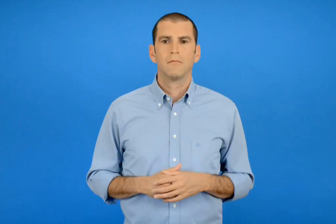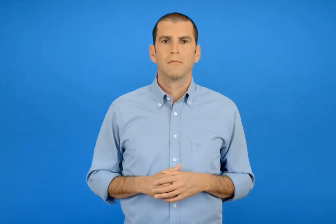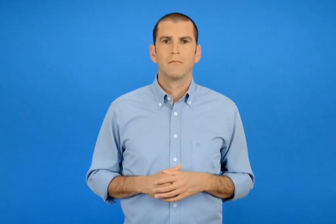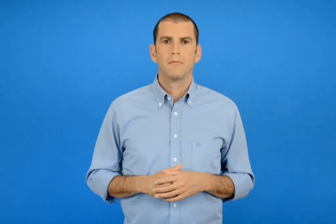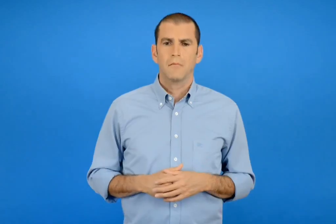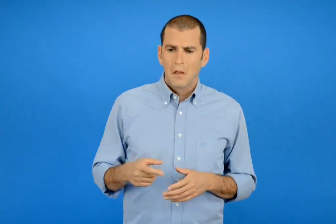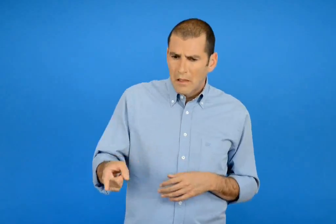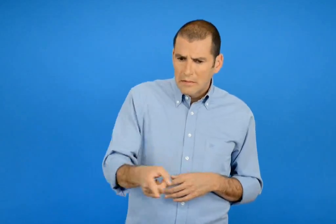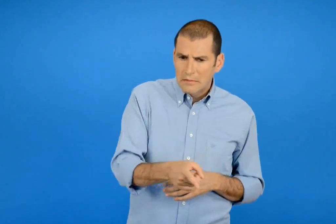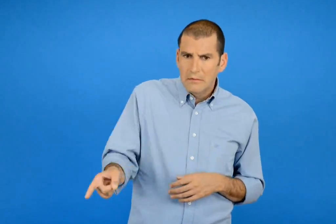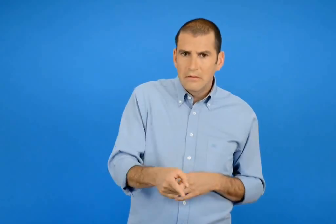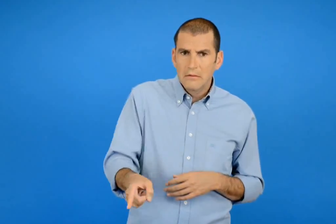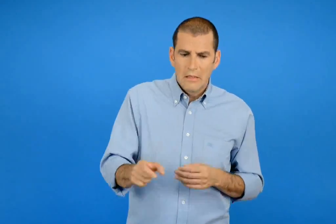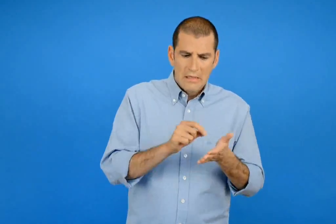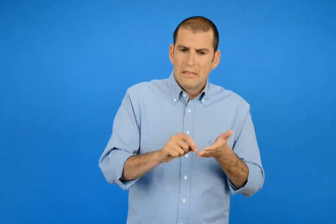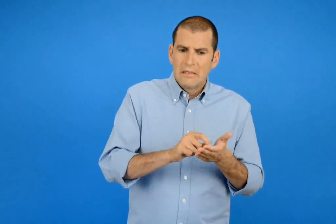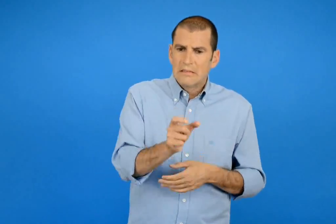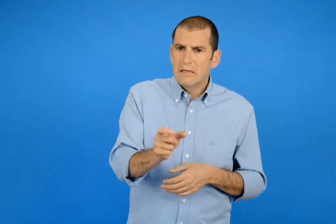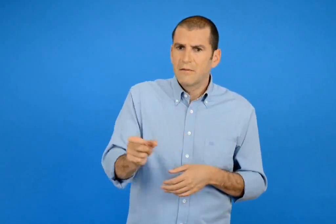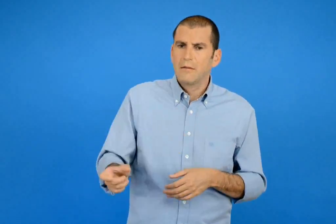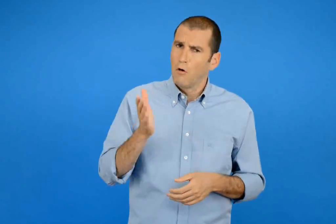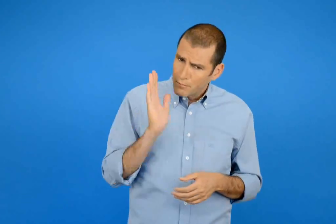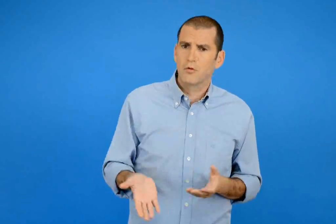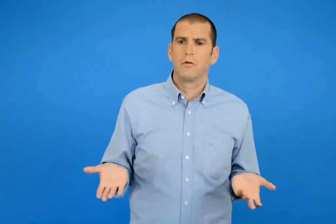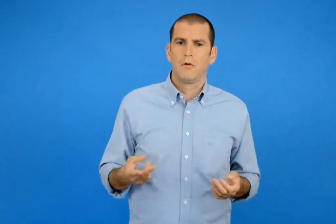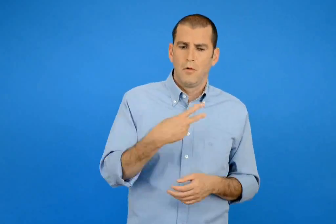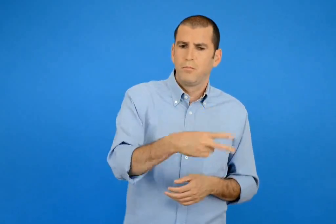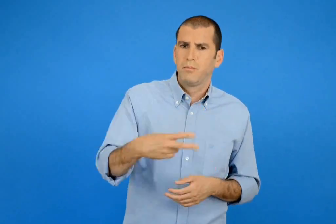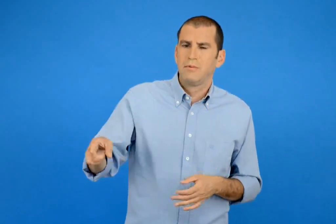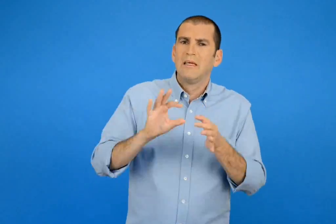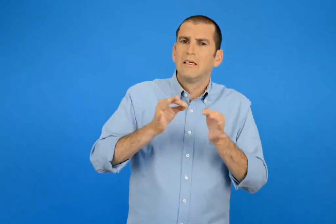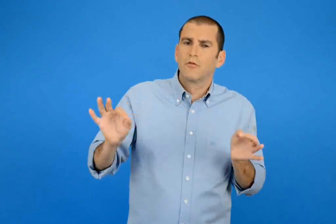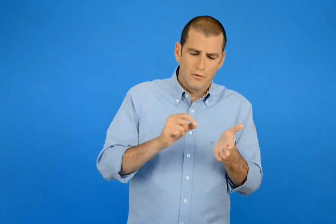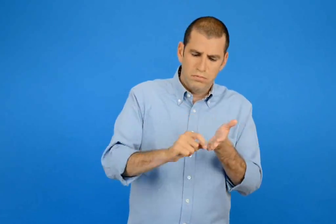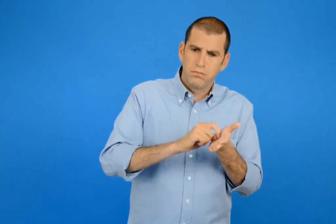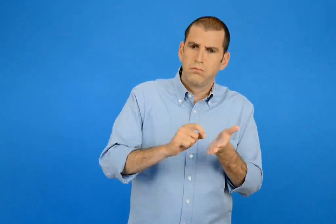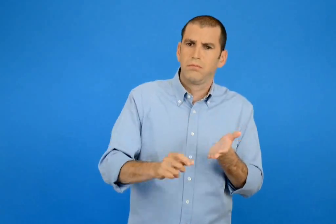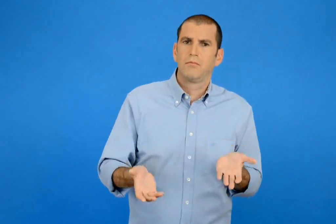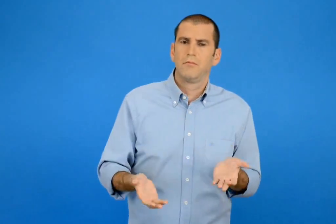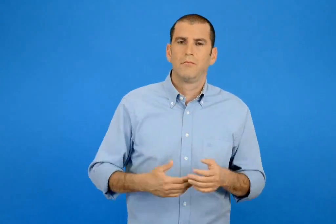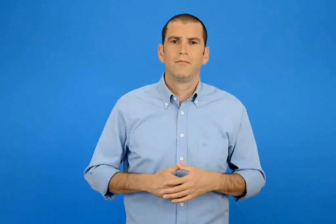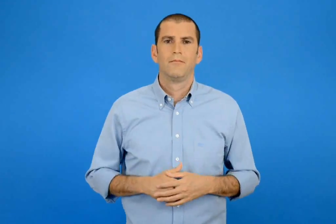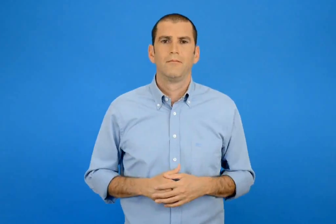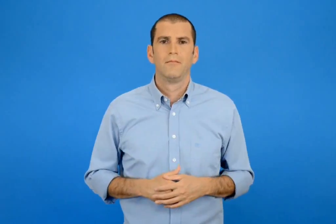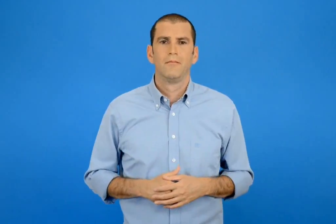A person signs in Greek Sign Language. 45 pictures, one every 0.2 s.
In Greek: μπορείτε να γίνετε κι εσείς συγγράφεις να γράψετε δίκες σας ιστορίες
